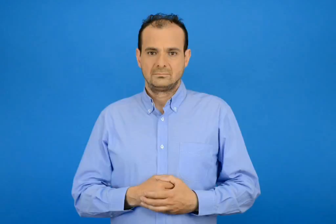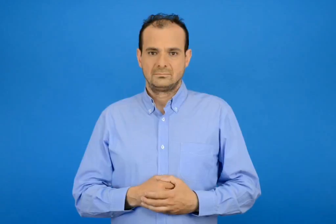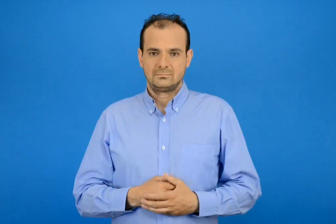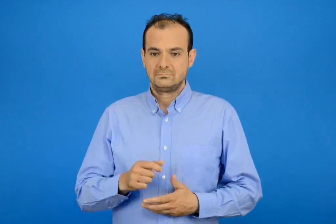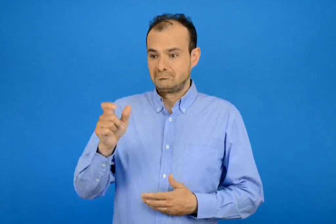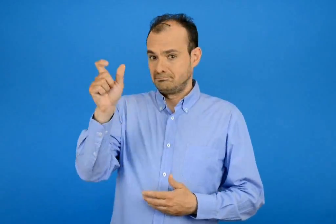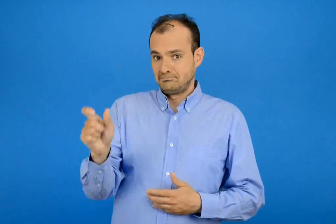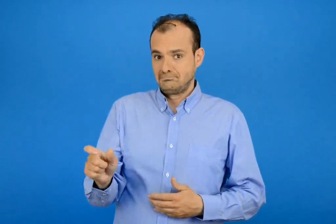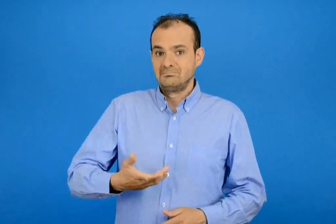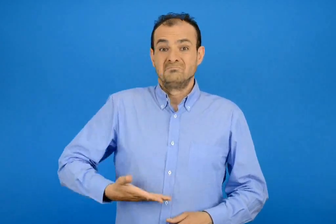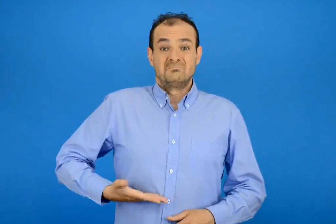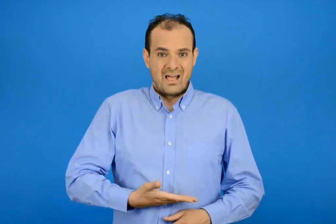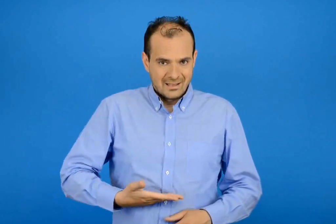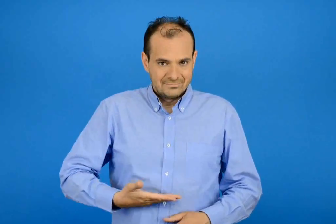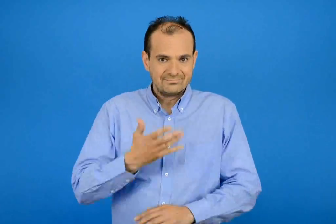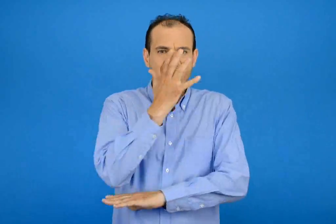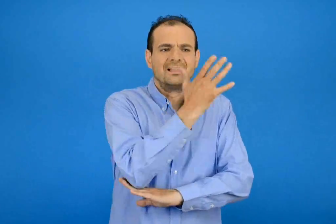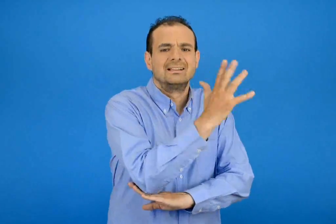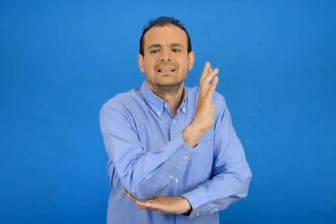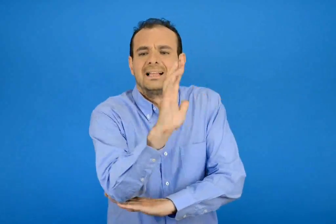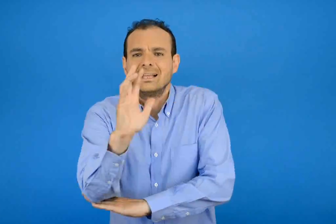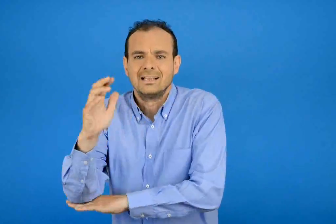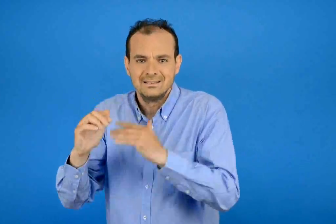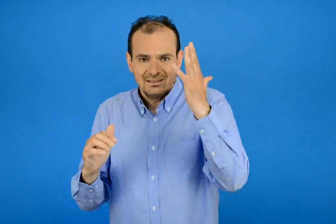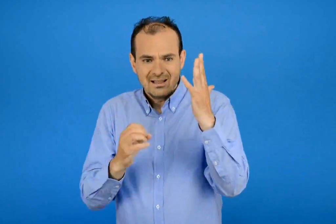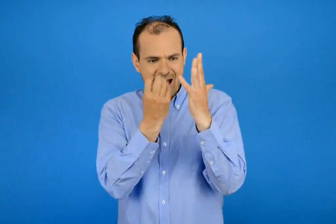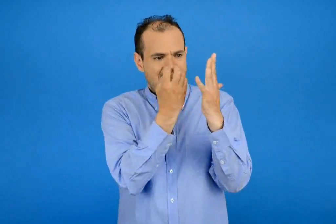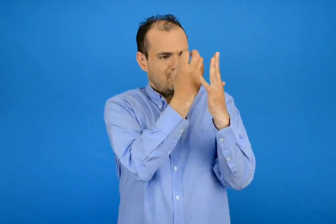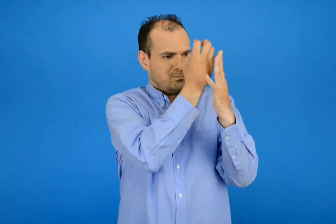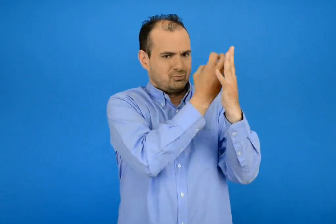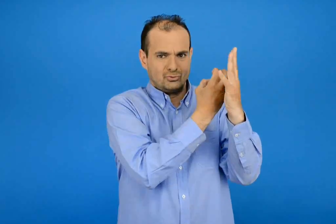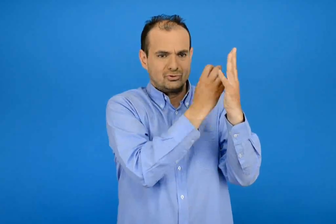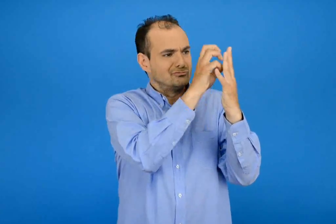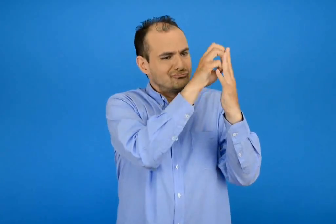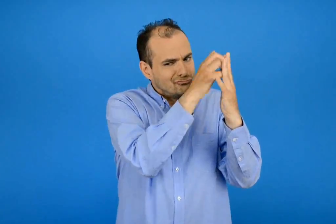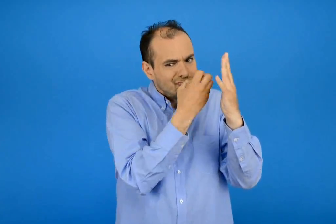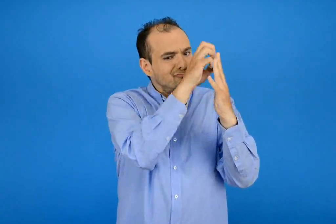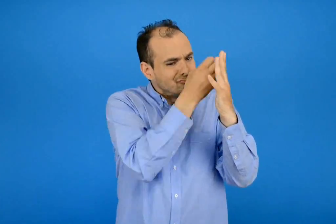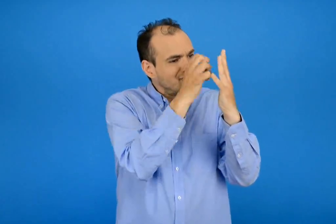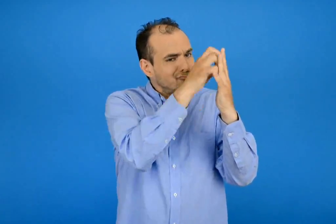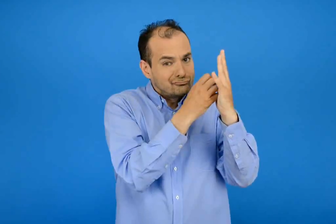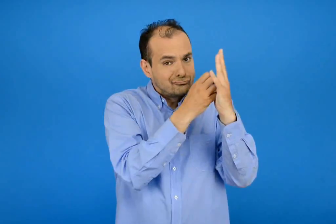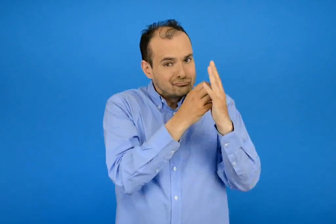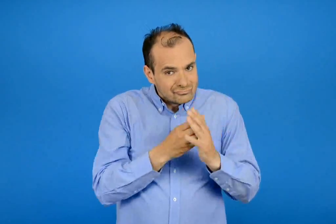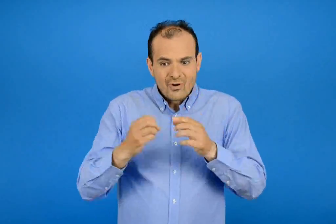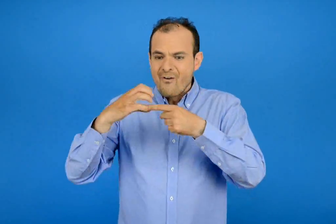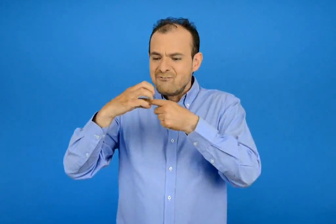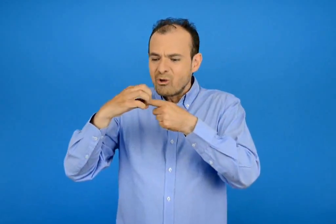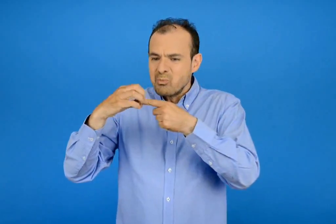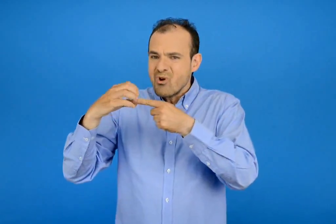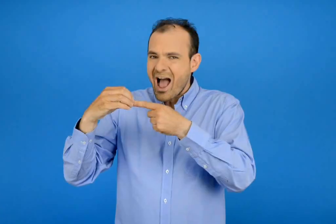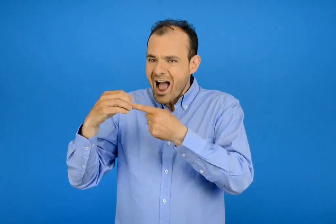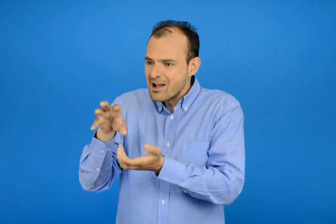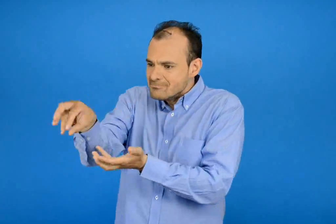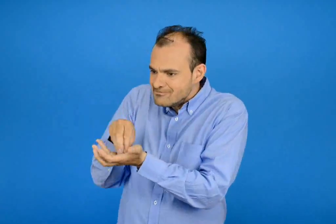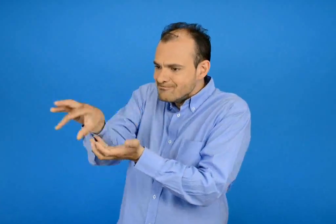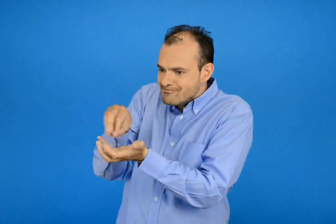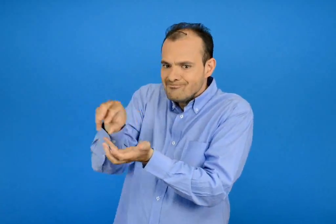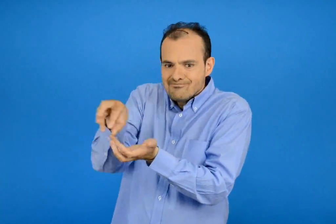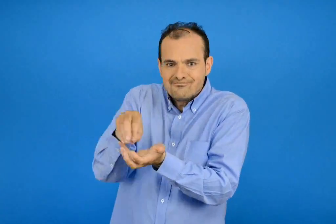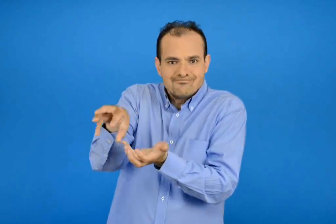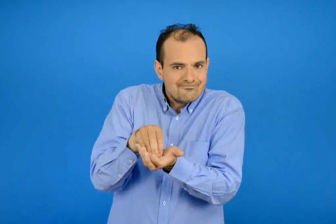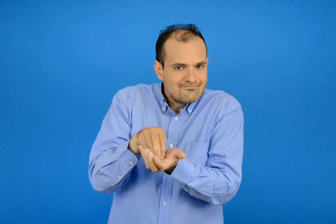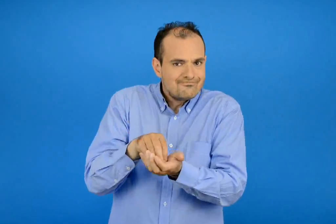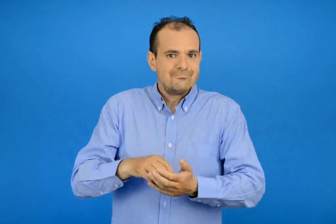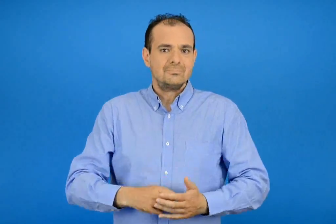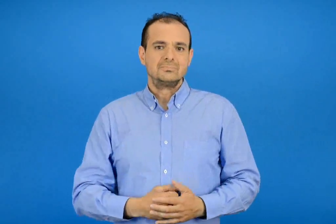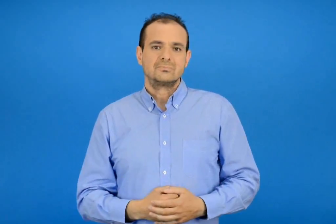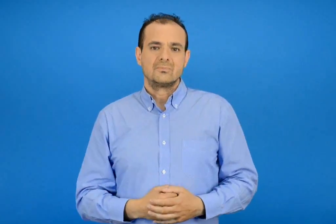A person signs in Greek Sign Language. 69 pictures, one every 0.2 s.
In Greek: όταν πεινάει κόβει καρπούς από τα δέντρα και μαζεύει βατόμουρα
